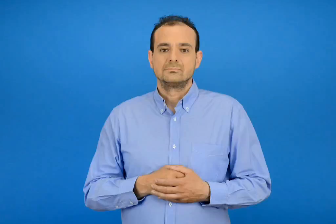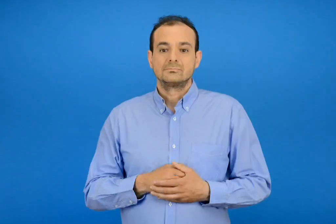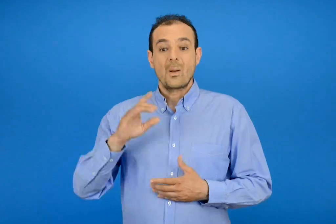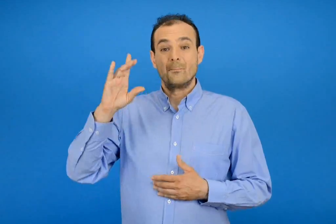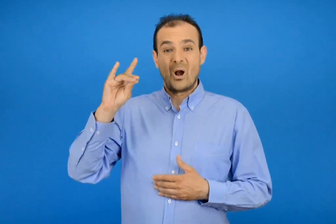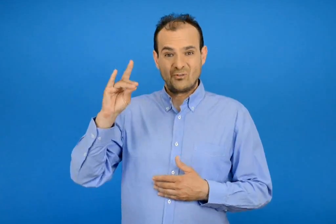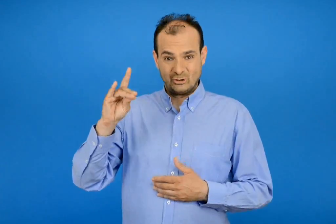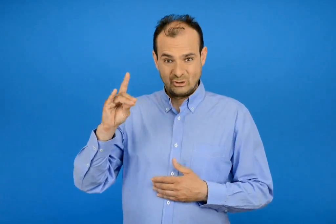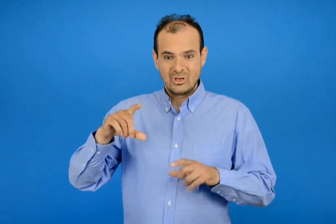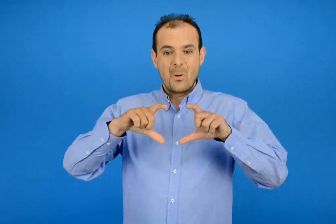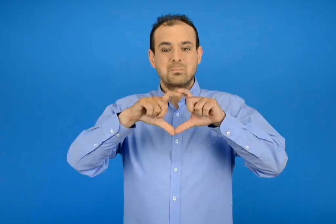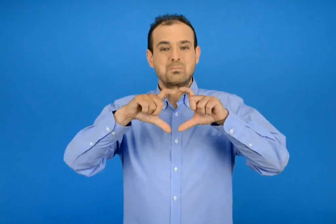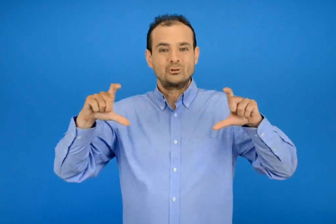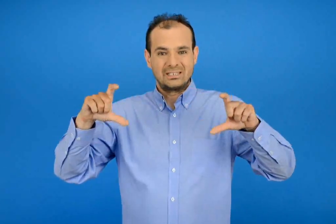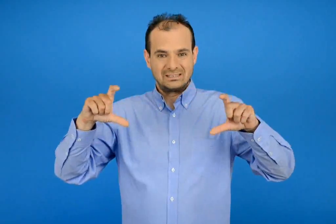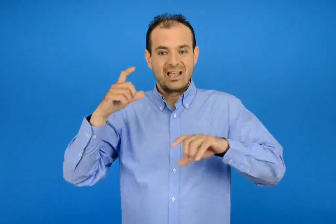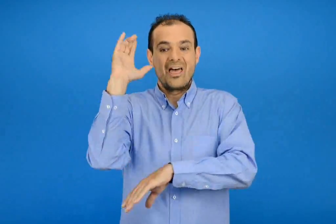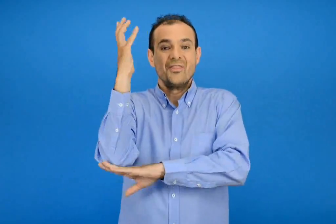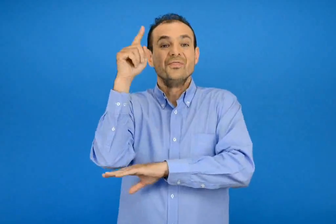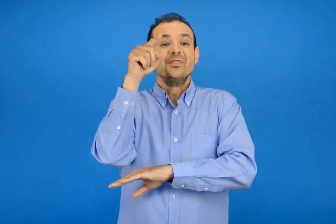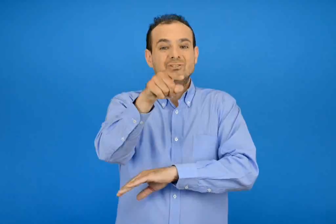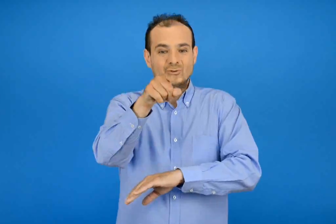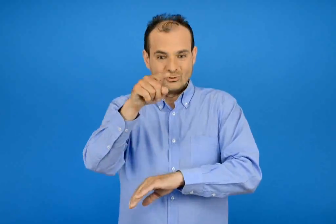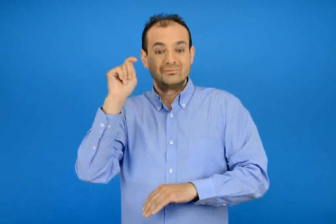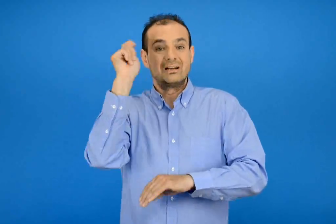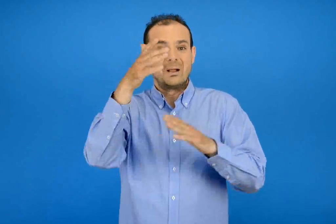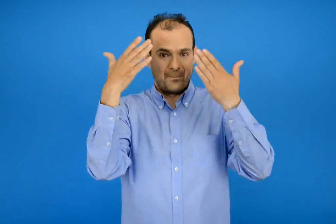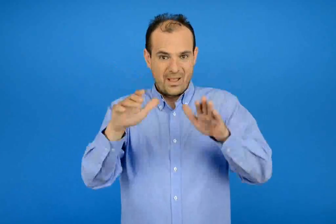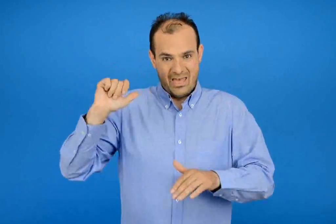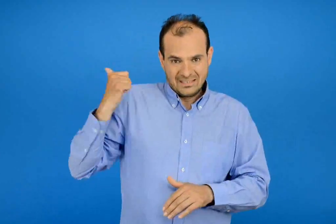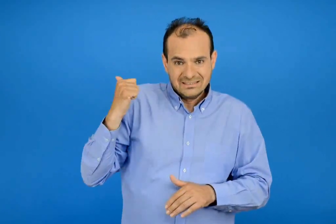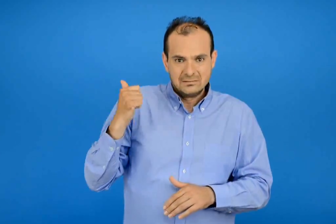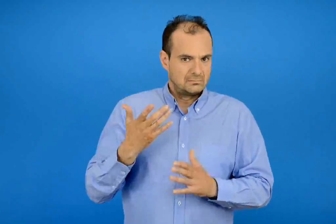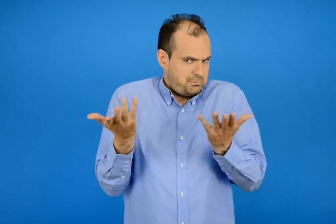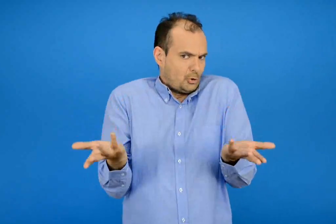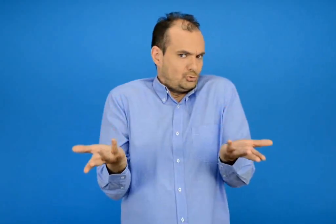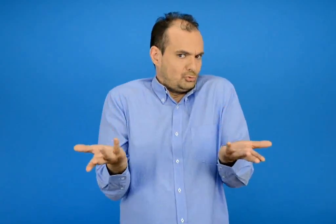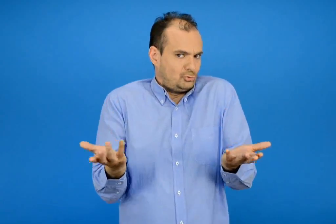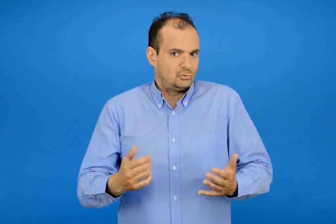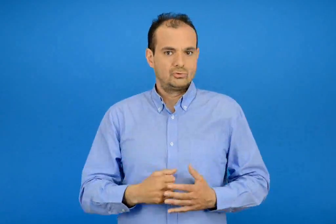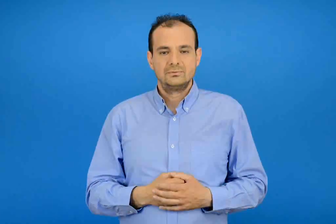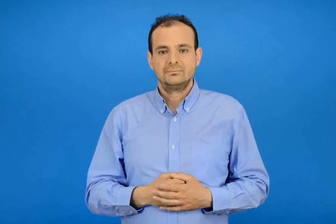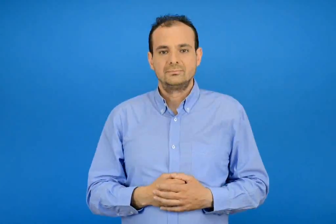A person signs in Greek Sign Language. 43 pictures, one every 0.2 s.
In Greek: πως έστειλε ο μολυβιος την πρόσκληση χτες στο δάσος ;
